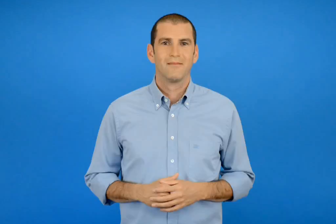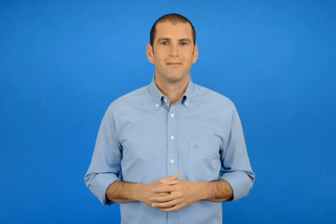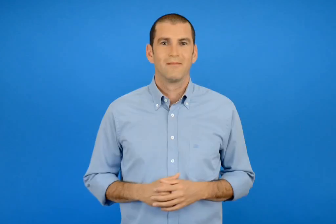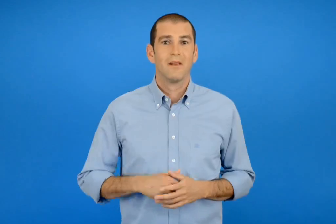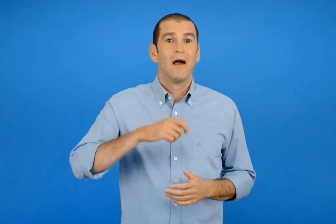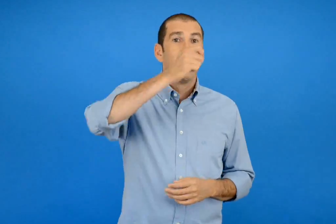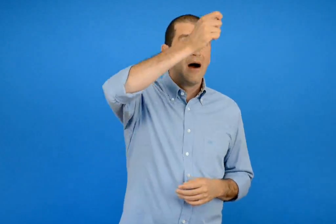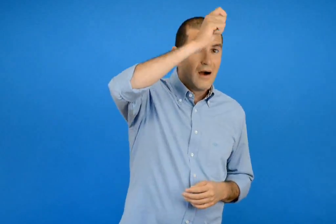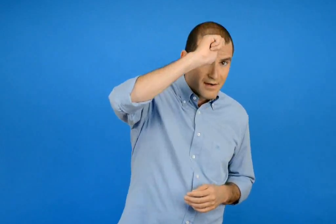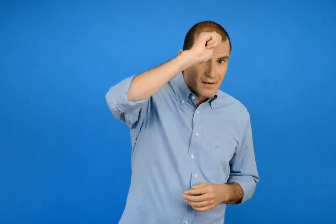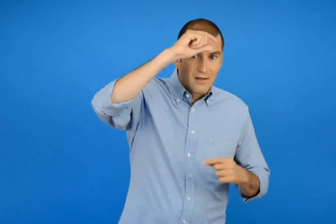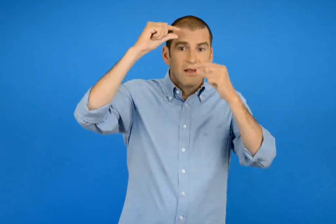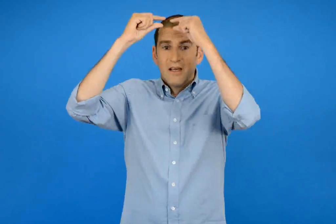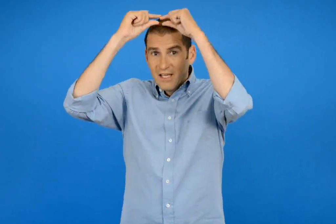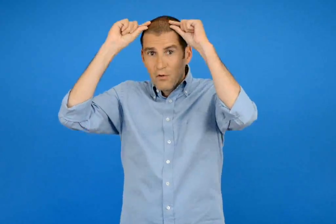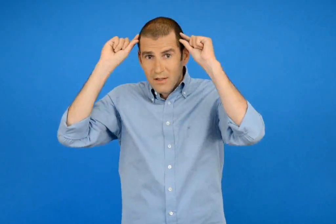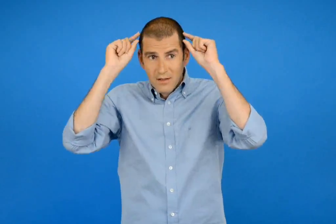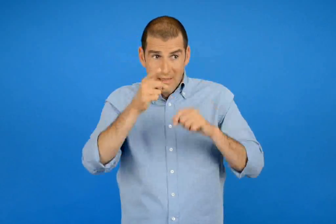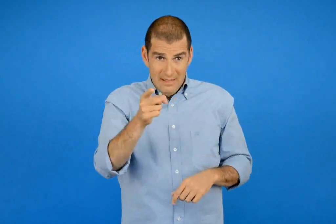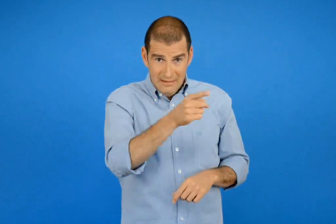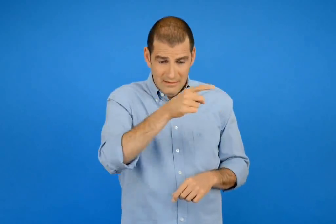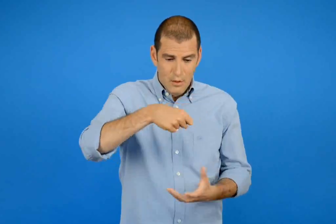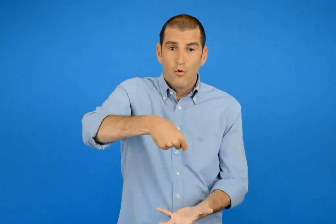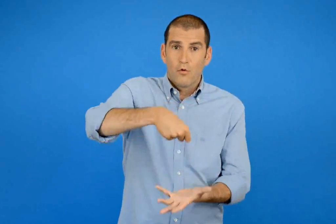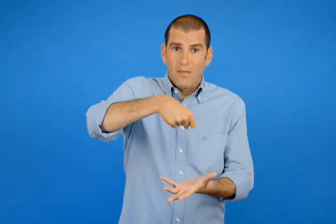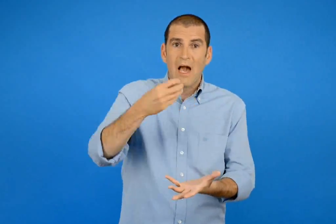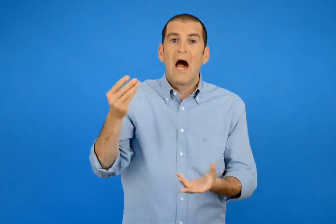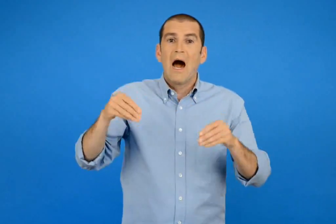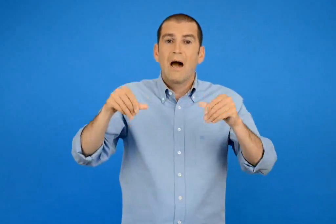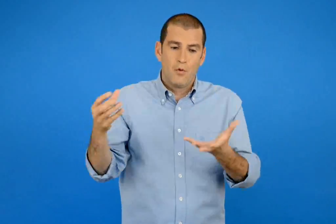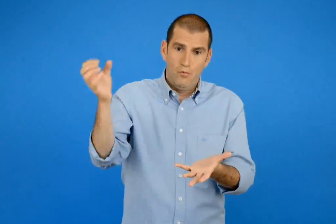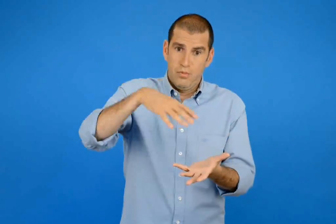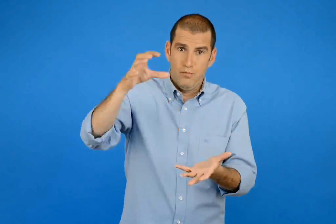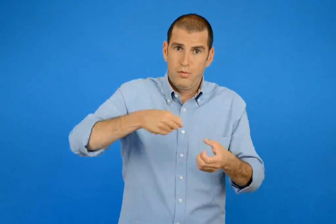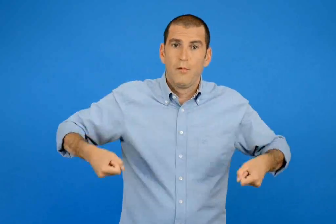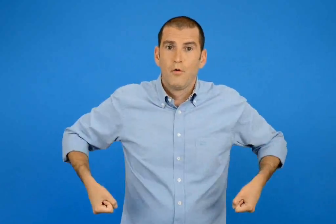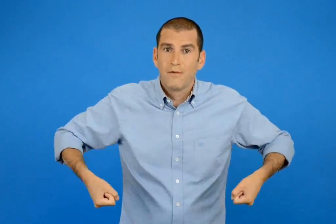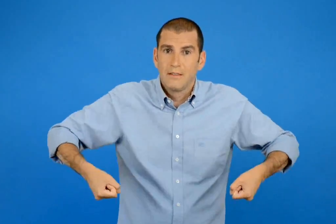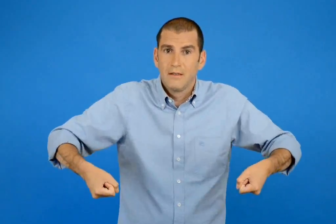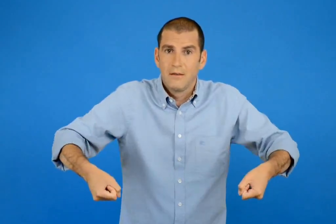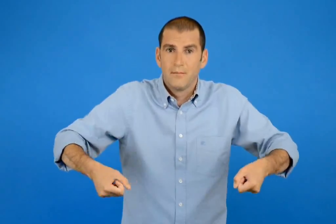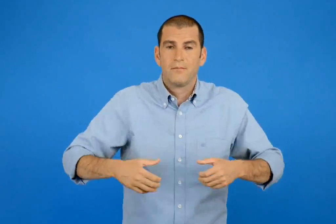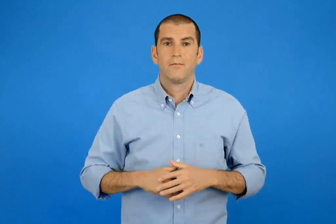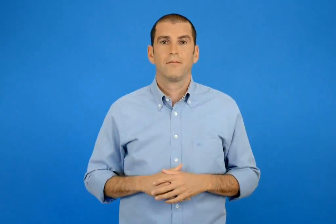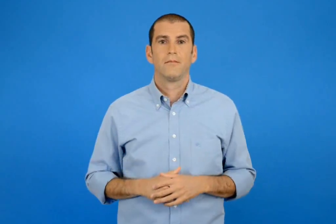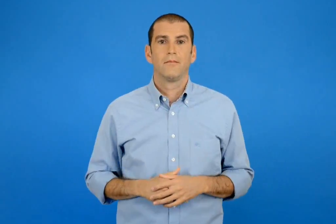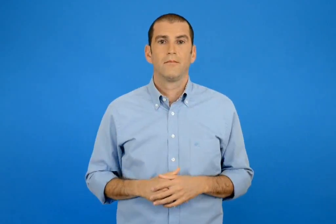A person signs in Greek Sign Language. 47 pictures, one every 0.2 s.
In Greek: άρη και ιωάννα εσείς θα κουβαλήσετε άμμο με τα κουβαράκια σας
